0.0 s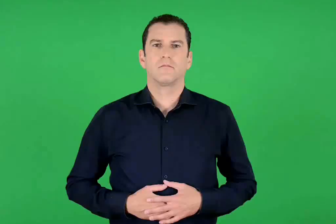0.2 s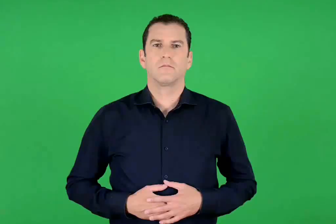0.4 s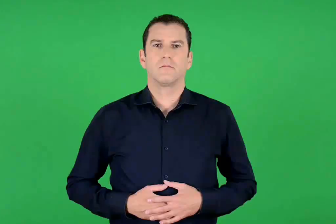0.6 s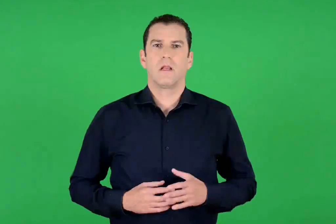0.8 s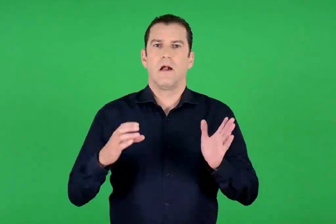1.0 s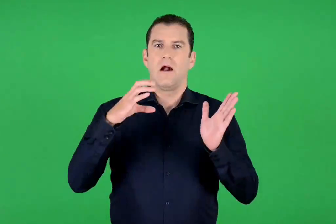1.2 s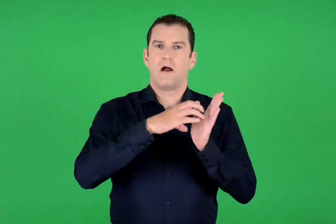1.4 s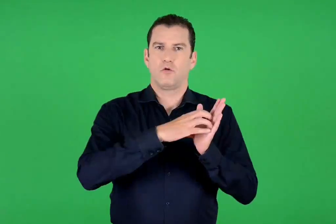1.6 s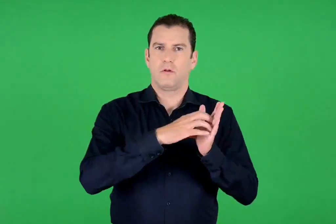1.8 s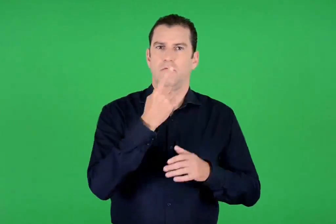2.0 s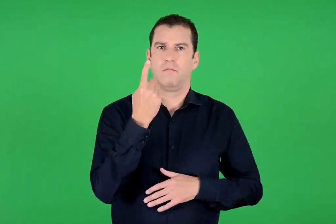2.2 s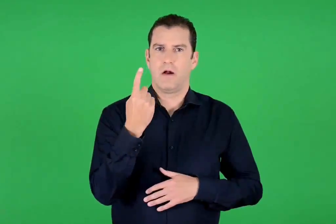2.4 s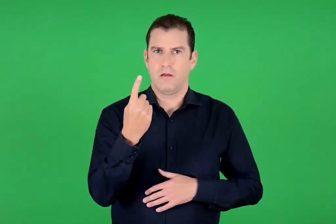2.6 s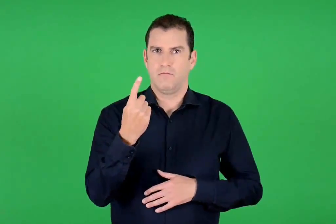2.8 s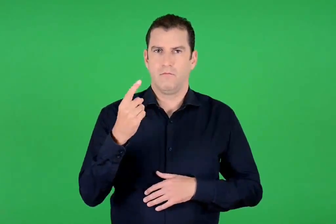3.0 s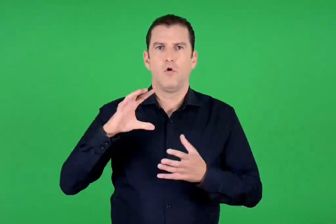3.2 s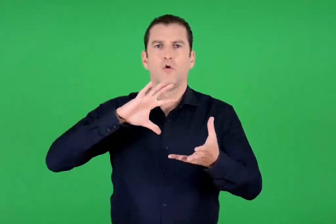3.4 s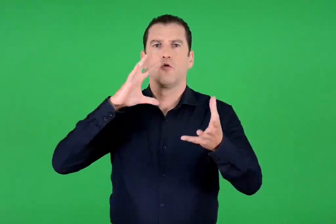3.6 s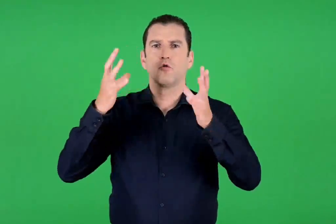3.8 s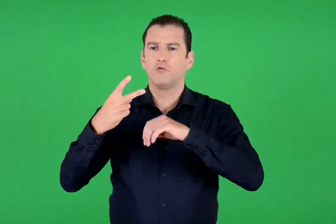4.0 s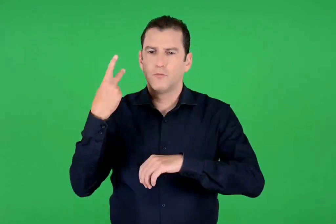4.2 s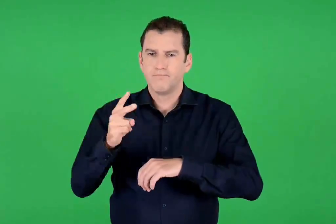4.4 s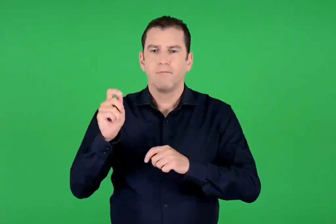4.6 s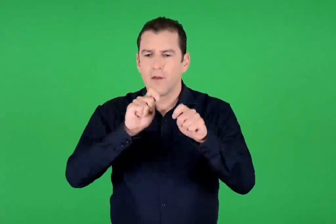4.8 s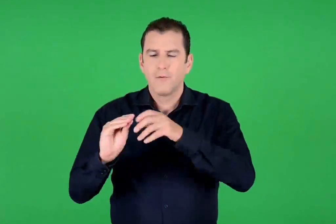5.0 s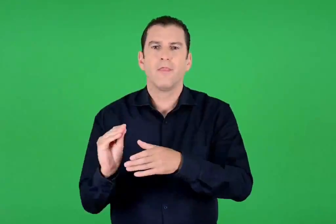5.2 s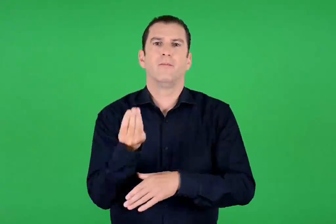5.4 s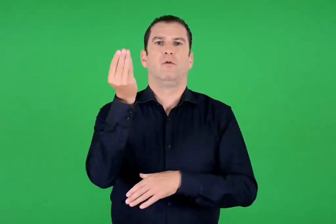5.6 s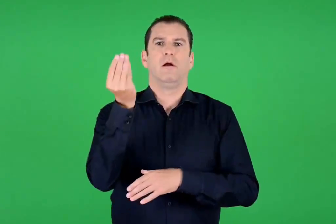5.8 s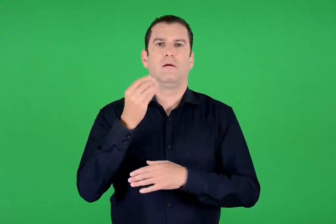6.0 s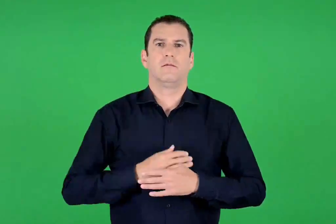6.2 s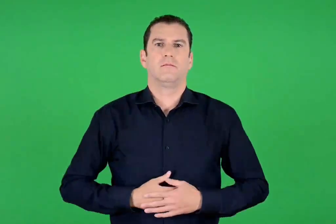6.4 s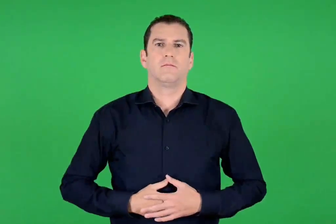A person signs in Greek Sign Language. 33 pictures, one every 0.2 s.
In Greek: ενότητα 1 η δημιουργία του κόσμου
